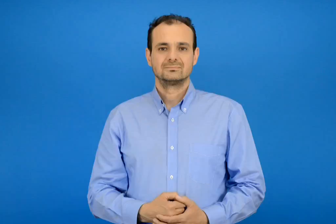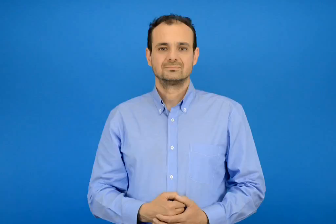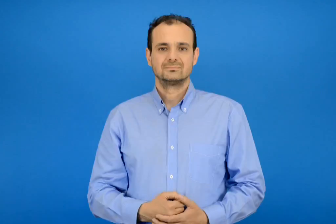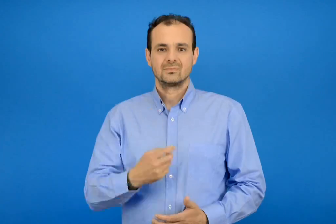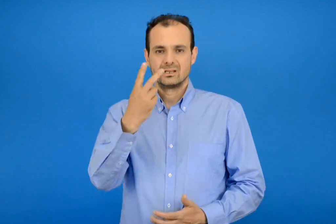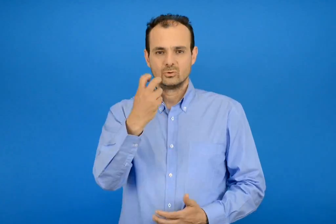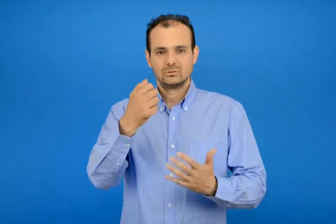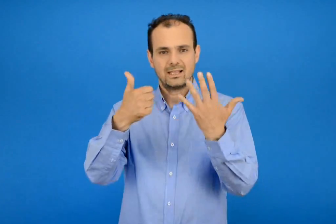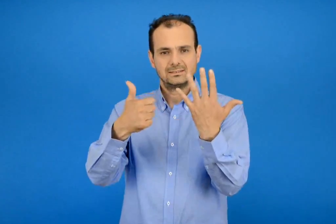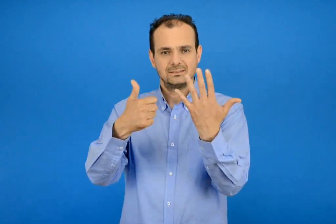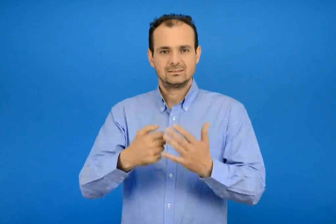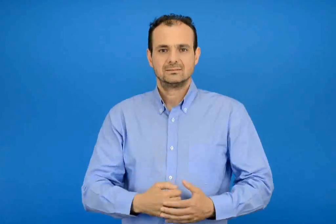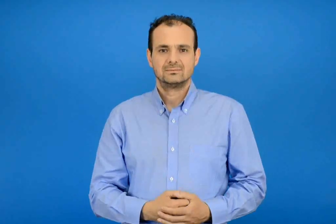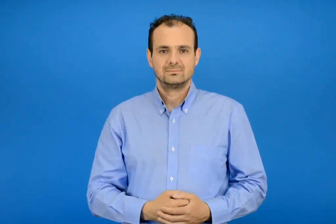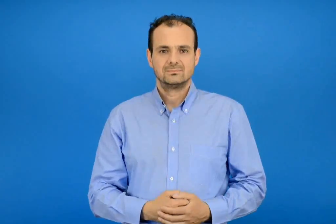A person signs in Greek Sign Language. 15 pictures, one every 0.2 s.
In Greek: είκοσι έξι
